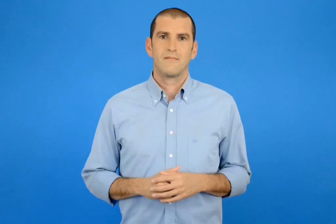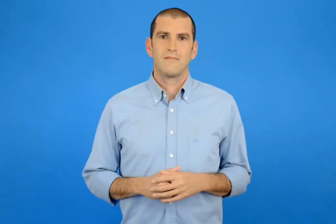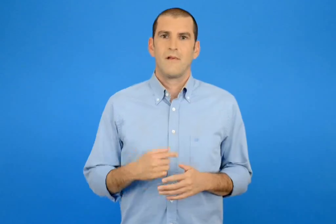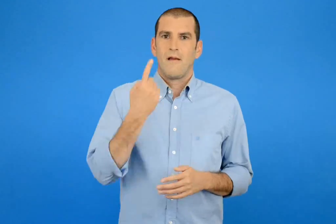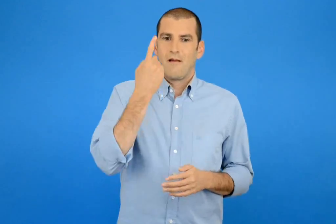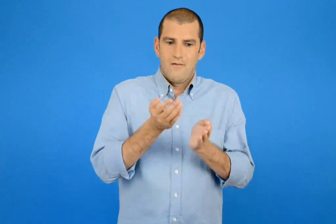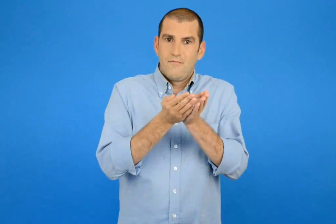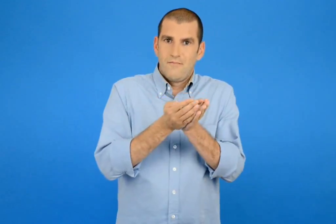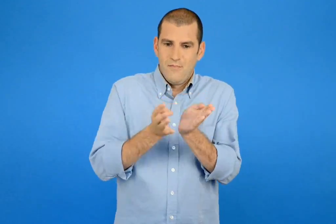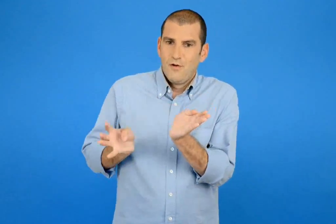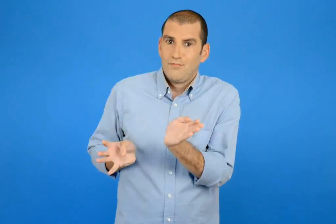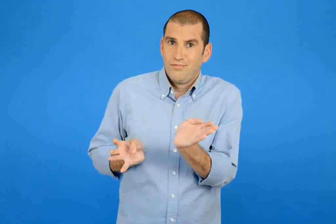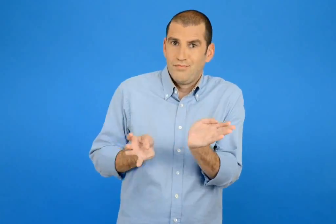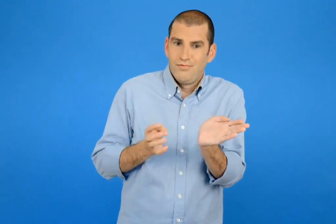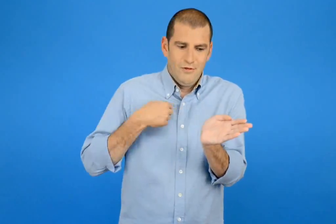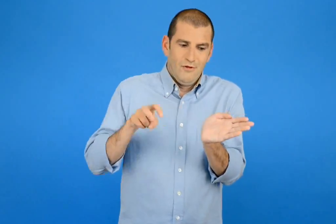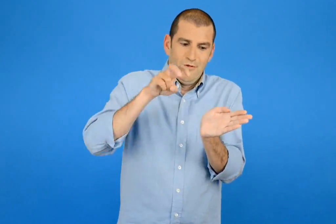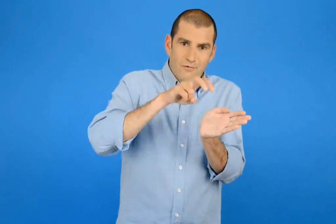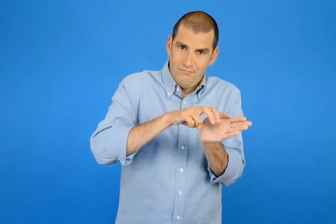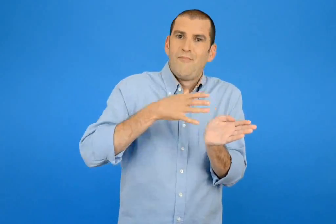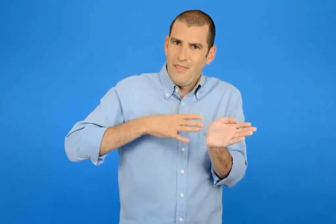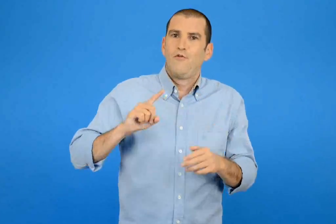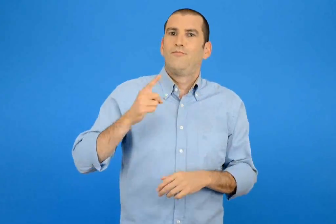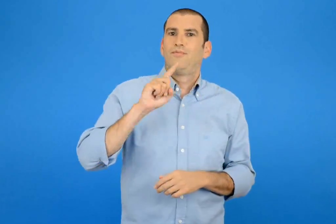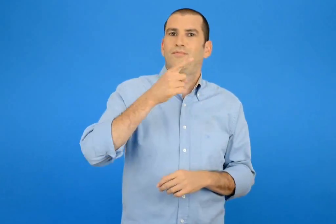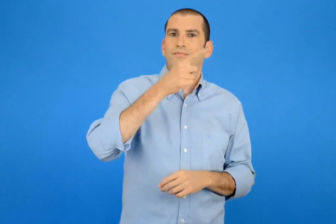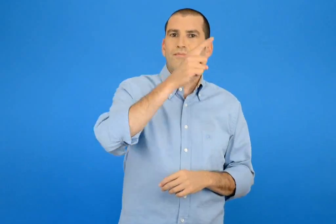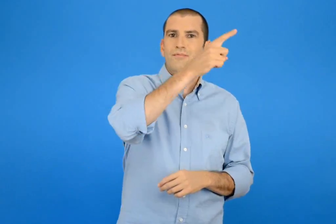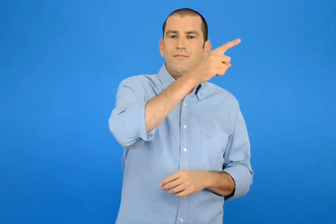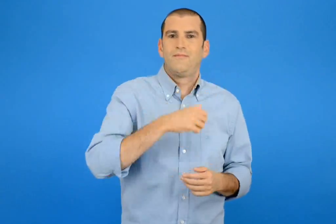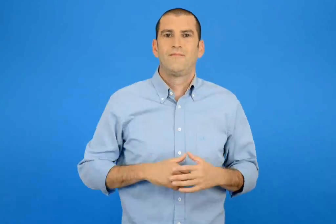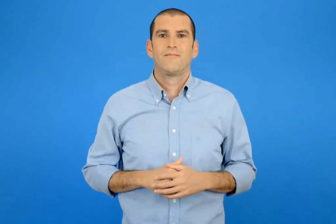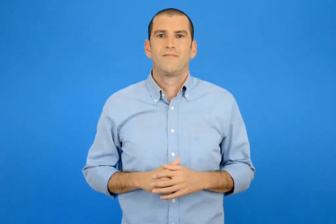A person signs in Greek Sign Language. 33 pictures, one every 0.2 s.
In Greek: θέλω να ταξιδέψω με ένα καΐκι
